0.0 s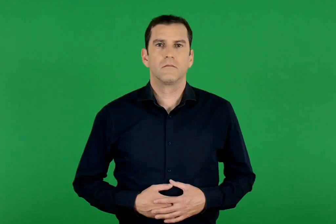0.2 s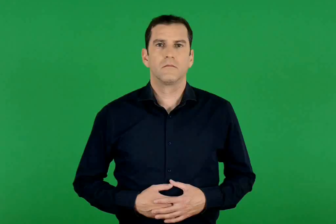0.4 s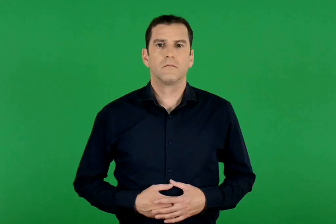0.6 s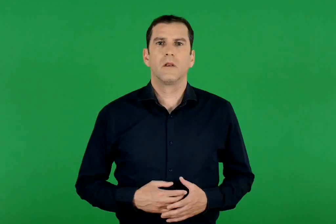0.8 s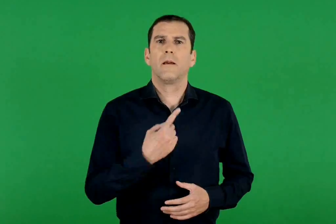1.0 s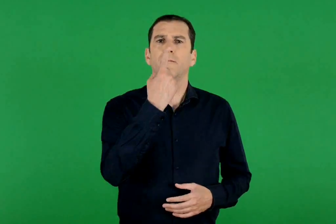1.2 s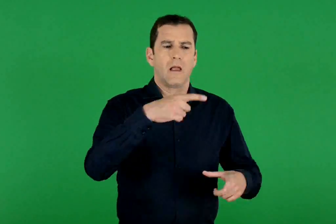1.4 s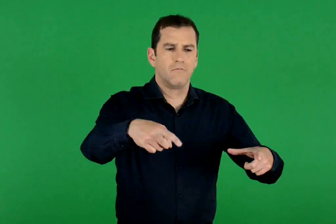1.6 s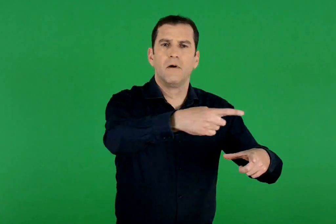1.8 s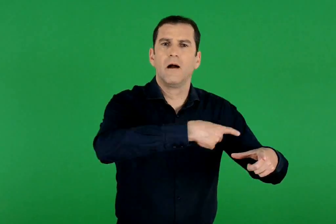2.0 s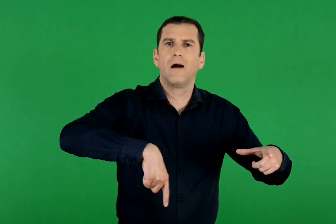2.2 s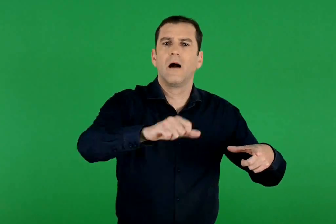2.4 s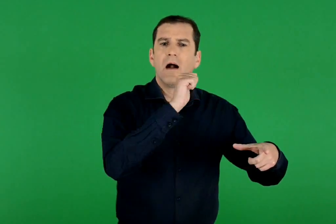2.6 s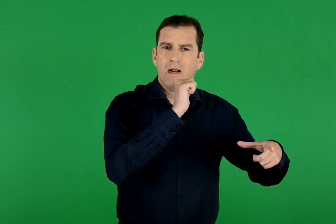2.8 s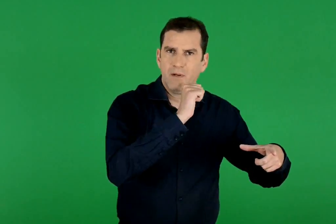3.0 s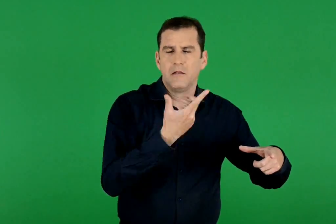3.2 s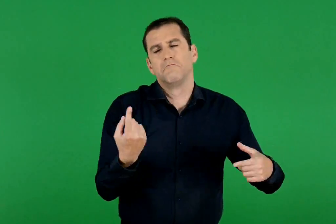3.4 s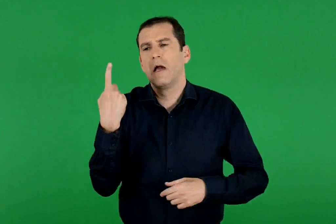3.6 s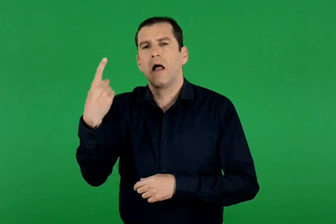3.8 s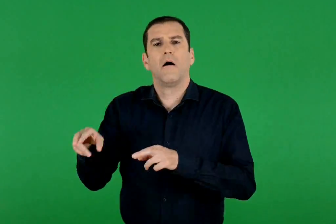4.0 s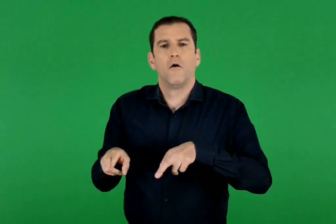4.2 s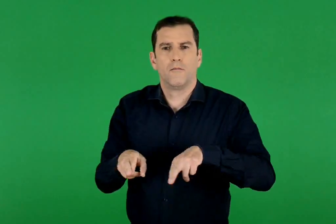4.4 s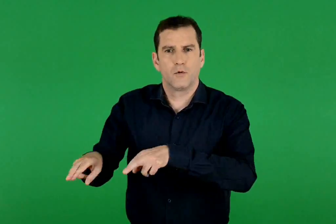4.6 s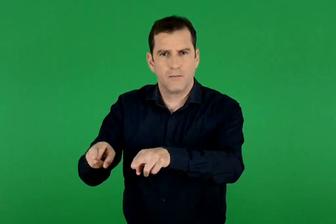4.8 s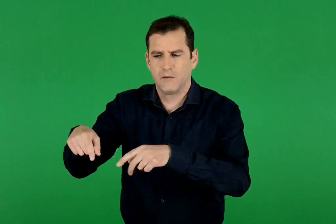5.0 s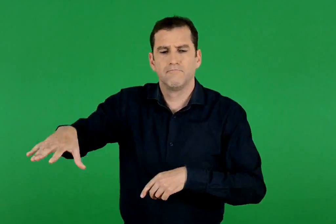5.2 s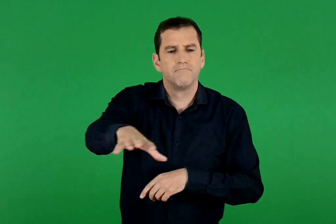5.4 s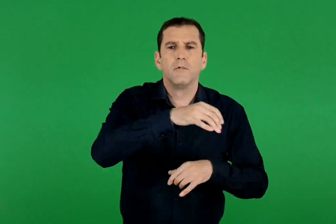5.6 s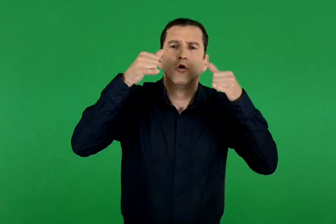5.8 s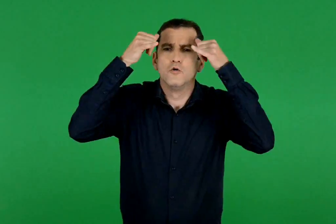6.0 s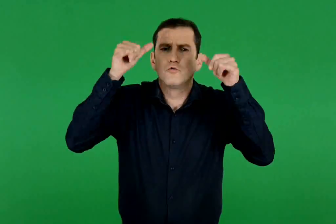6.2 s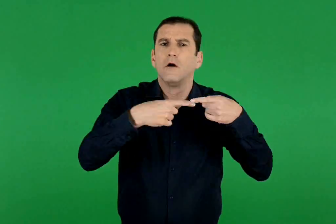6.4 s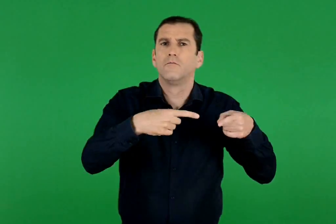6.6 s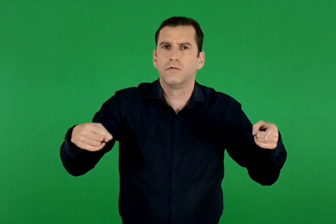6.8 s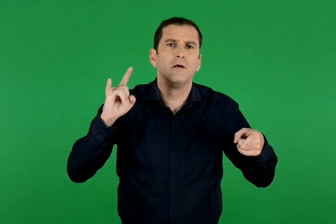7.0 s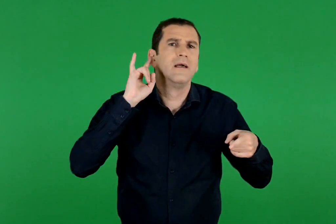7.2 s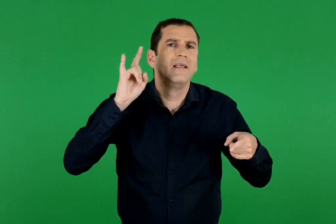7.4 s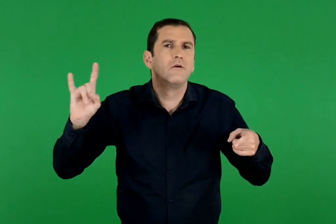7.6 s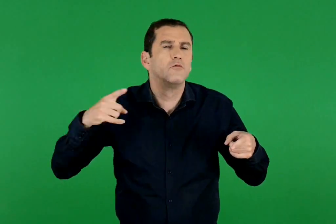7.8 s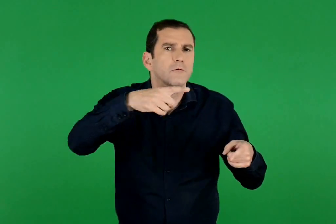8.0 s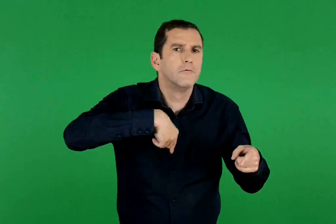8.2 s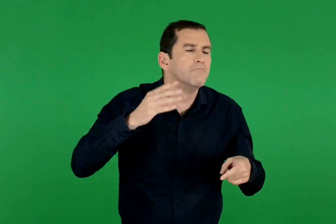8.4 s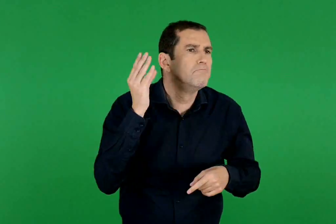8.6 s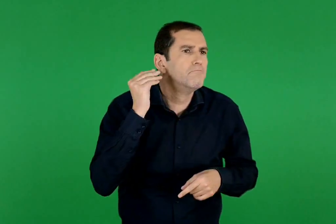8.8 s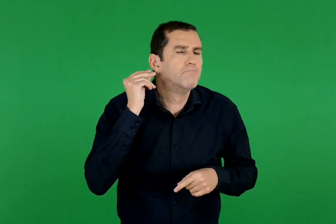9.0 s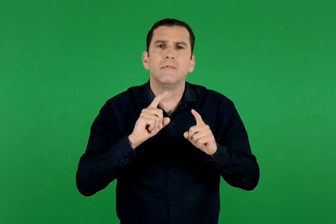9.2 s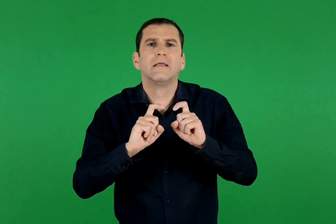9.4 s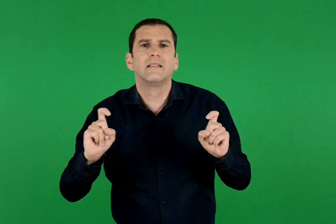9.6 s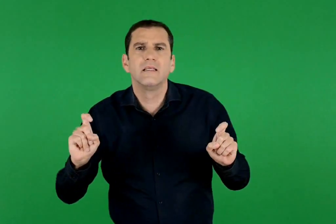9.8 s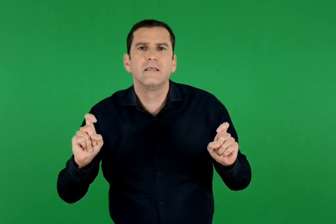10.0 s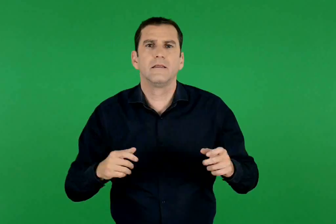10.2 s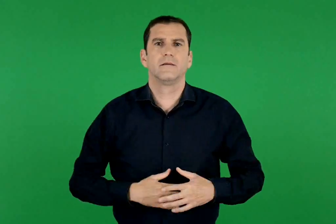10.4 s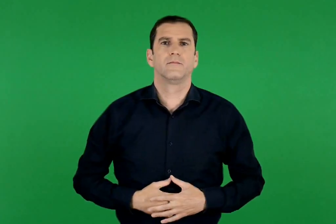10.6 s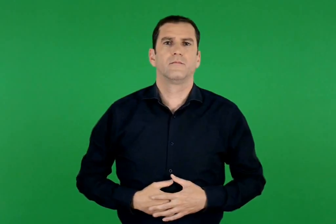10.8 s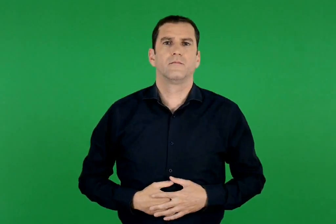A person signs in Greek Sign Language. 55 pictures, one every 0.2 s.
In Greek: τι ήχους από ζώα μπορούμε να ακούσουμε σε μια λίμνη ή σε ένα ποτάμι ;
